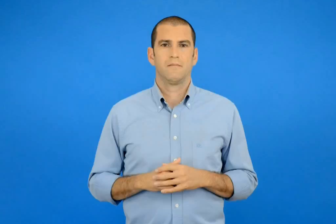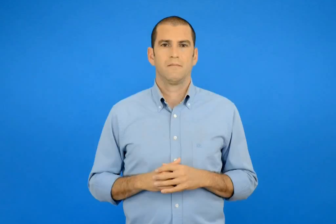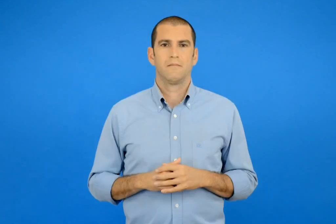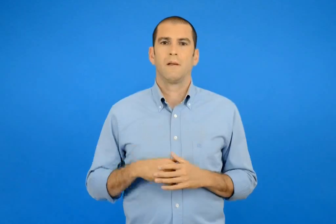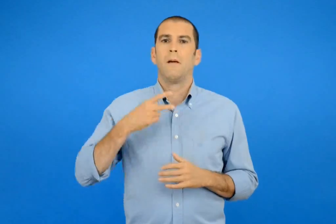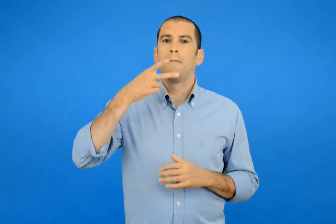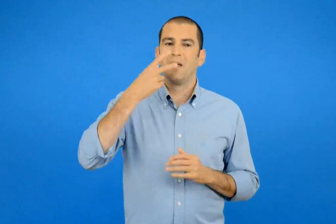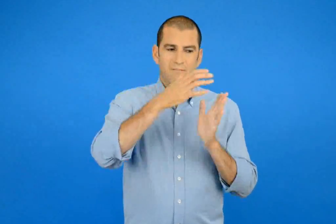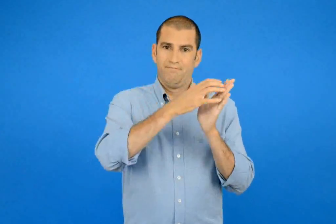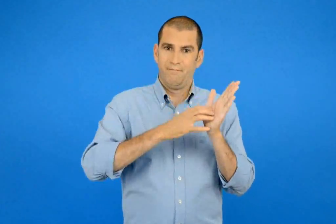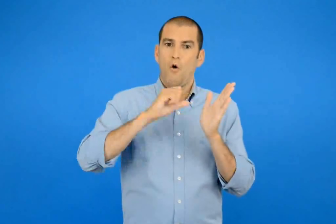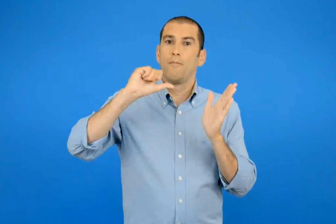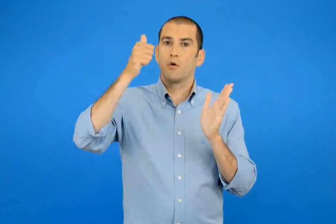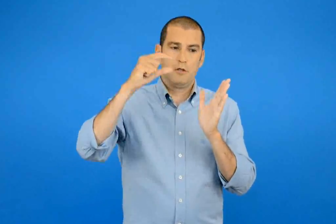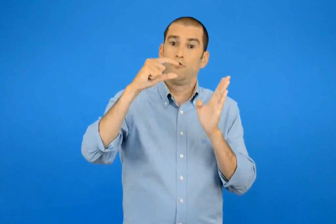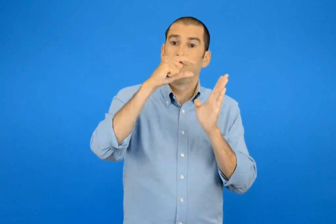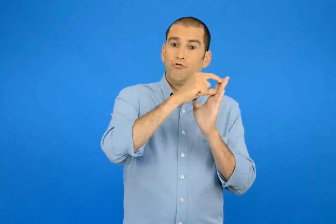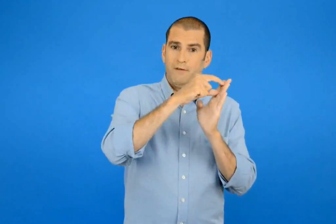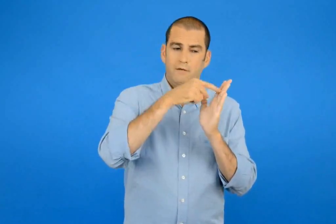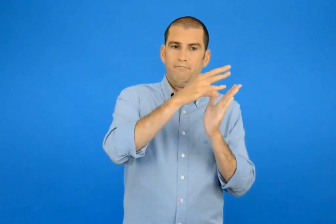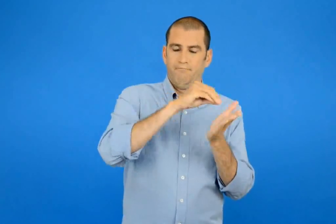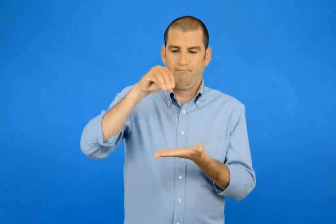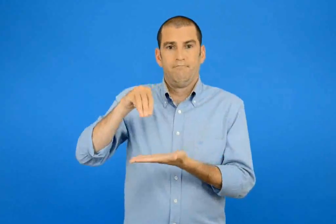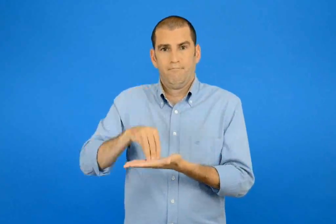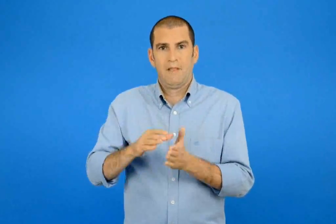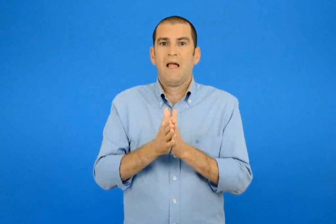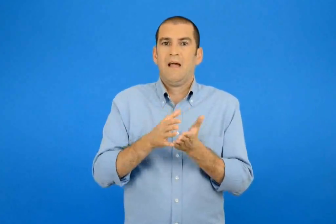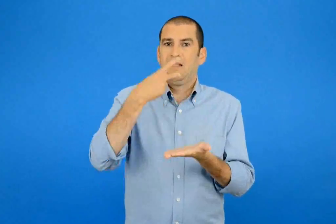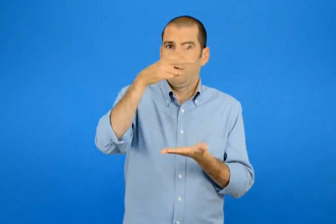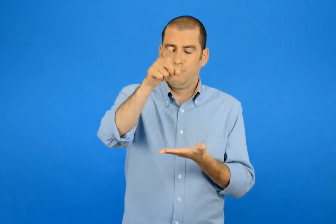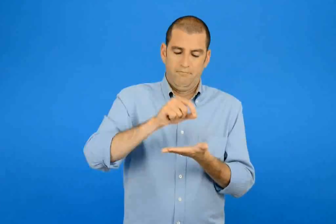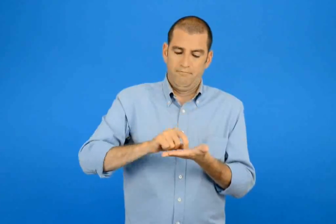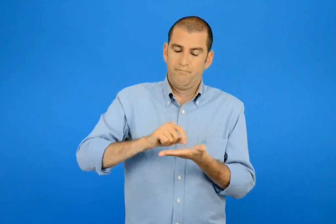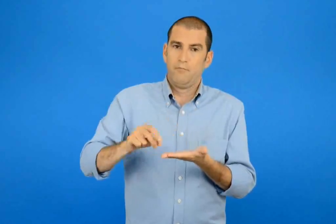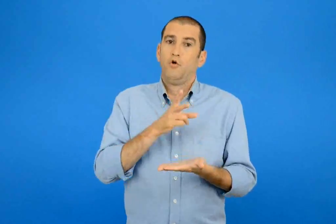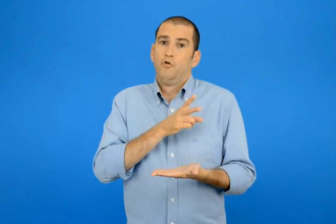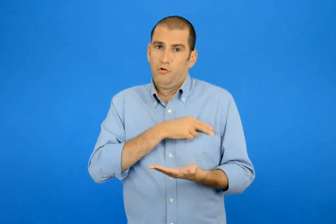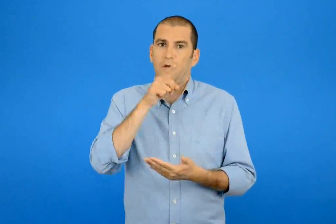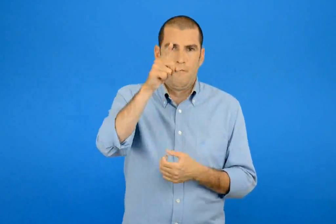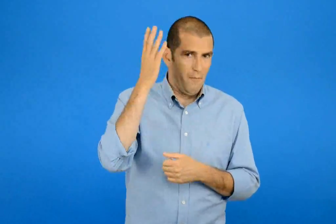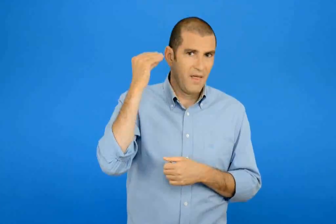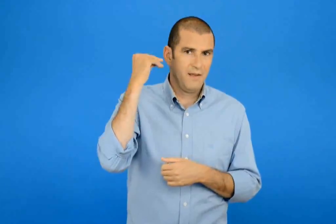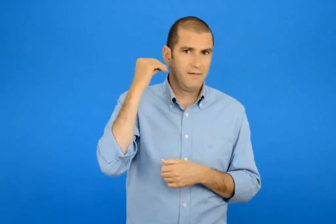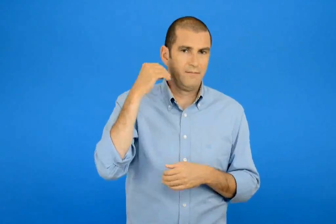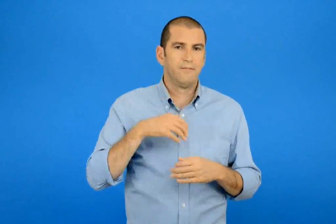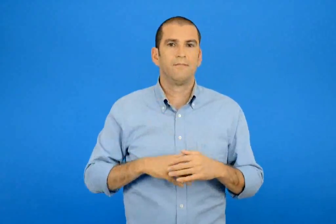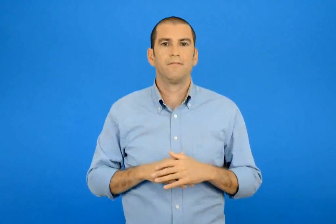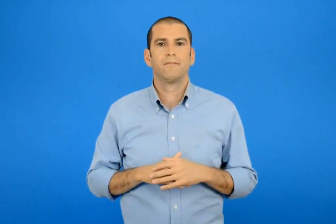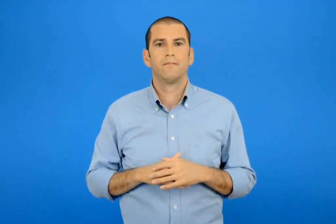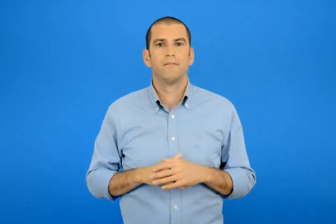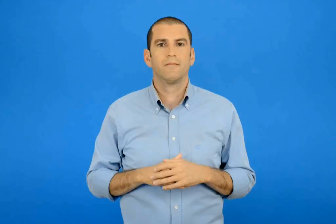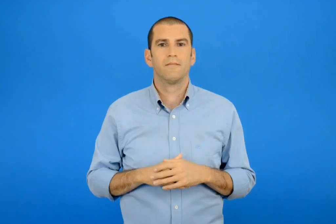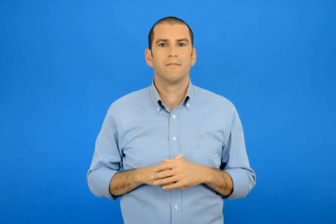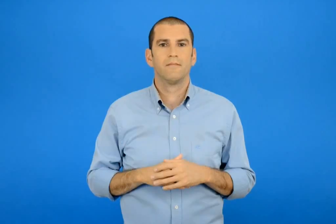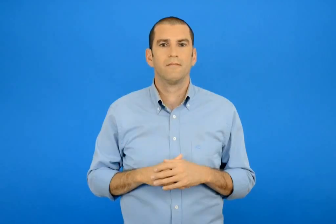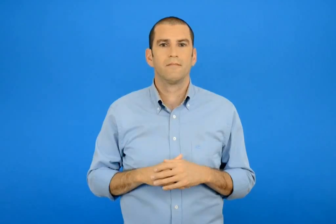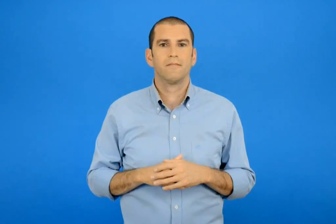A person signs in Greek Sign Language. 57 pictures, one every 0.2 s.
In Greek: πρόσεξε τα ρήματα με τα έντονα γράμματα στον διάλογο 3 έπειτα συμπλήρωσε τον παρακάτω πίνακα σύμφωνα με τα παραδείγματα
